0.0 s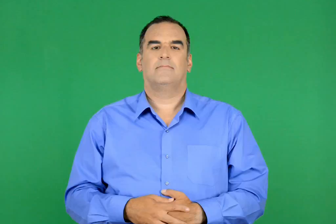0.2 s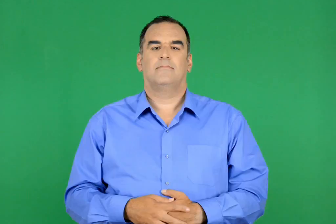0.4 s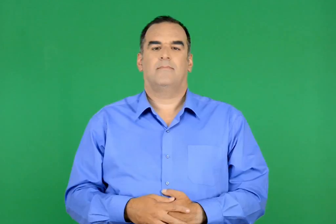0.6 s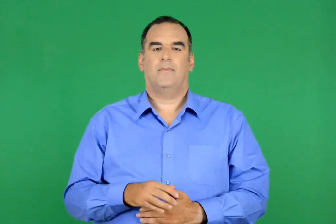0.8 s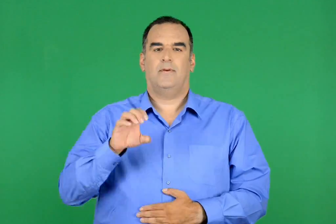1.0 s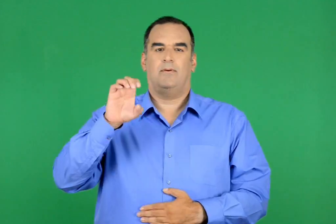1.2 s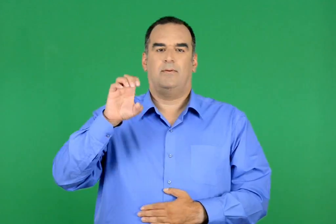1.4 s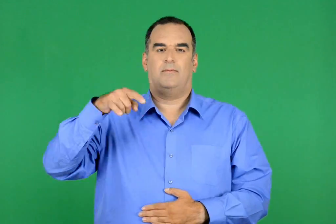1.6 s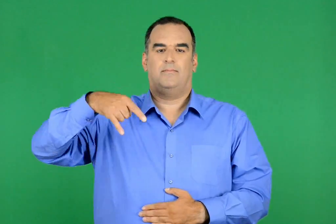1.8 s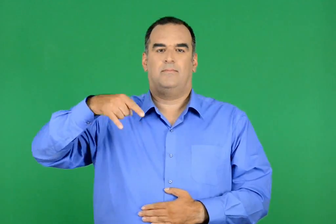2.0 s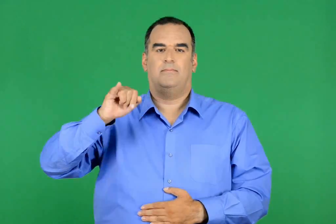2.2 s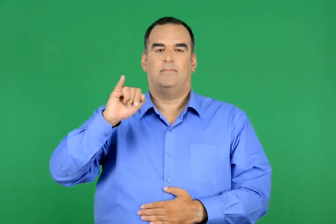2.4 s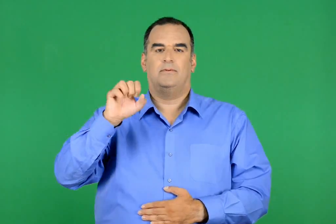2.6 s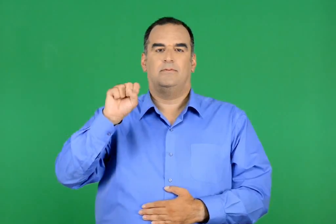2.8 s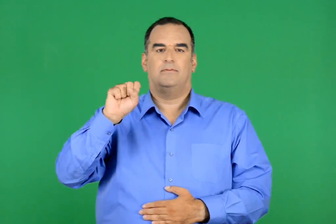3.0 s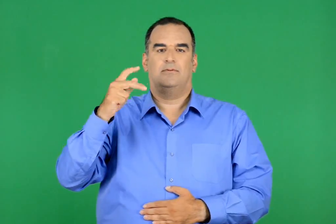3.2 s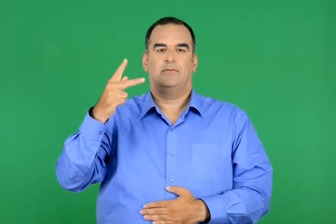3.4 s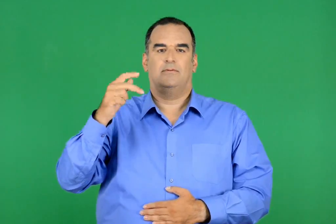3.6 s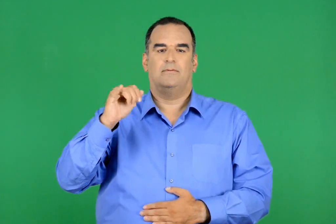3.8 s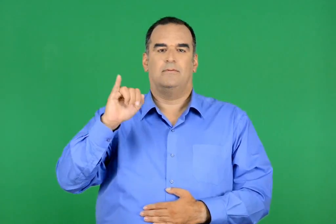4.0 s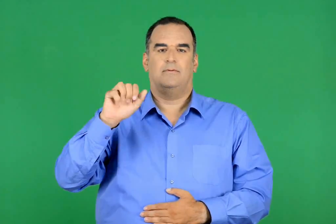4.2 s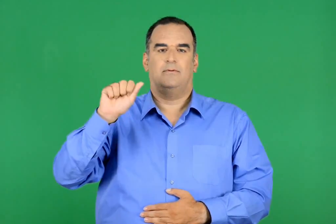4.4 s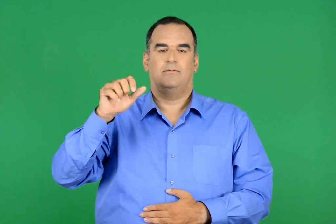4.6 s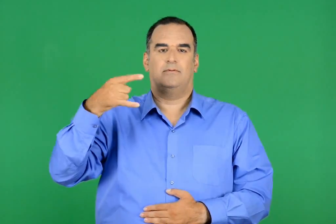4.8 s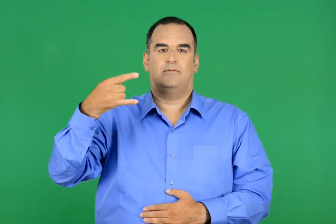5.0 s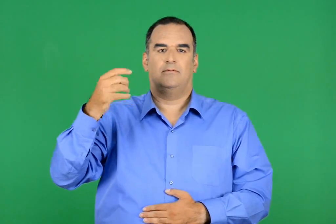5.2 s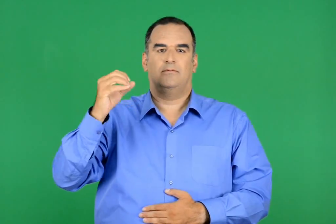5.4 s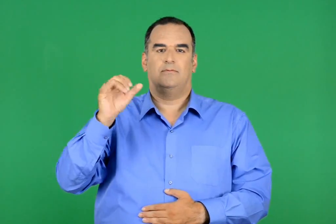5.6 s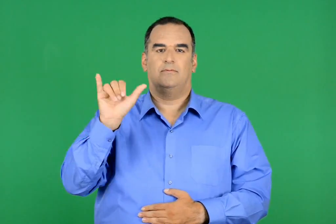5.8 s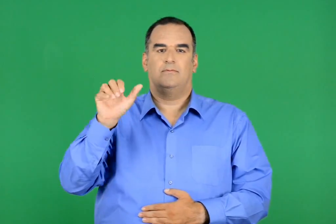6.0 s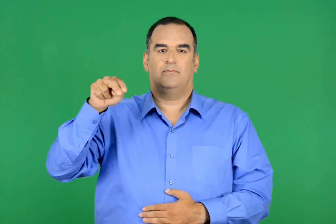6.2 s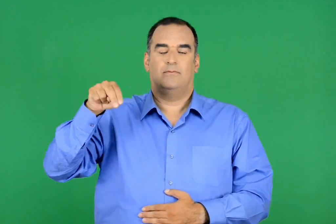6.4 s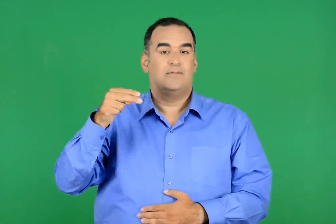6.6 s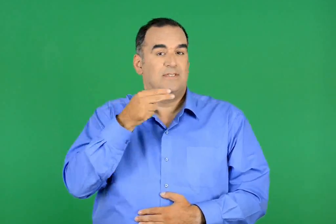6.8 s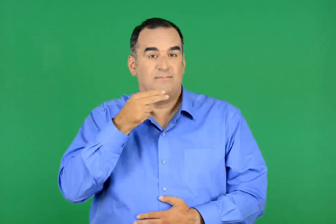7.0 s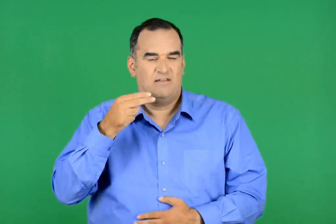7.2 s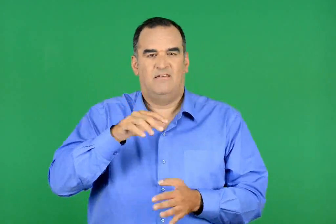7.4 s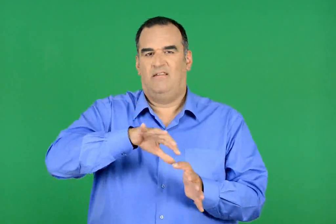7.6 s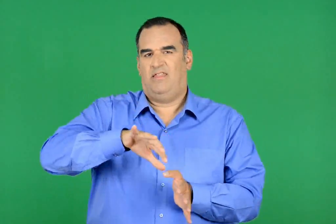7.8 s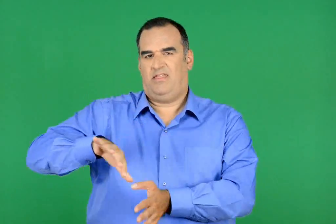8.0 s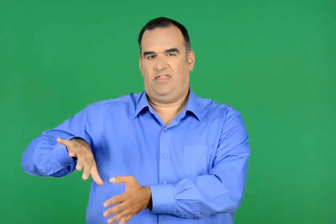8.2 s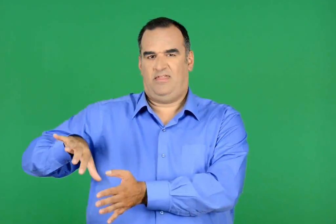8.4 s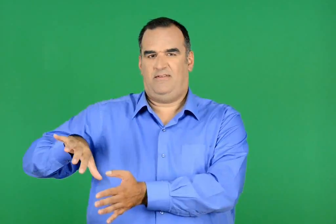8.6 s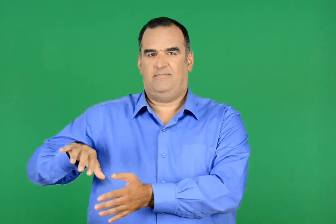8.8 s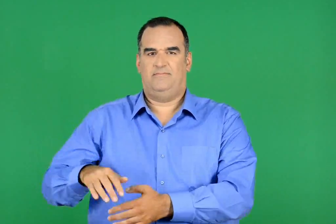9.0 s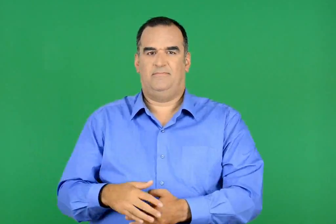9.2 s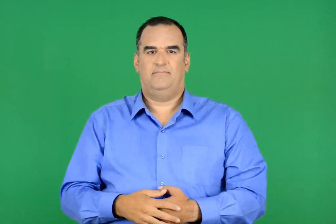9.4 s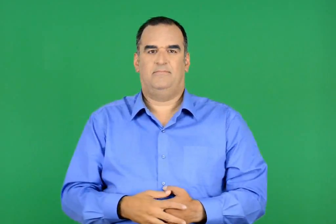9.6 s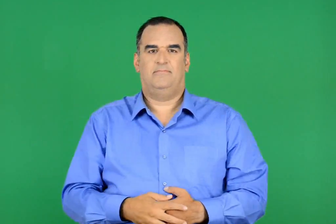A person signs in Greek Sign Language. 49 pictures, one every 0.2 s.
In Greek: επισκιάζουν παραμερίζουν
